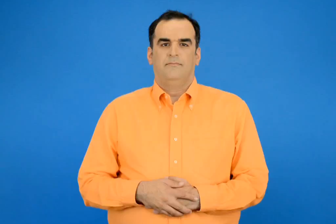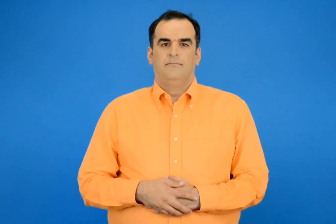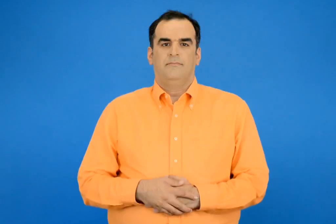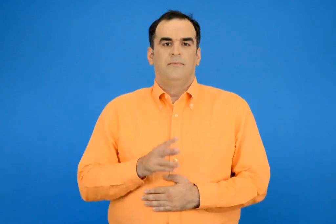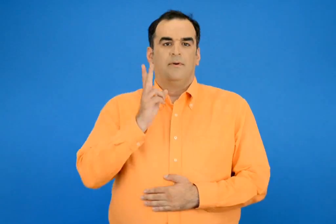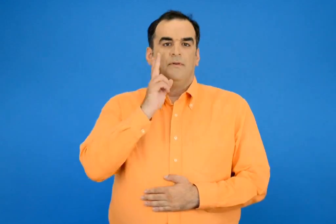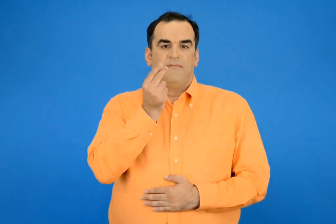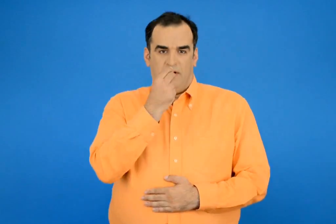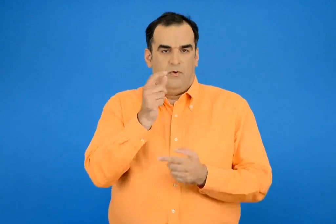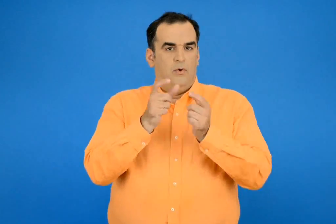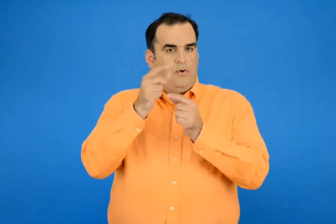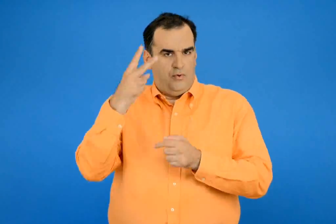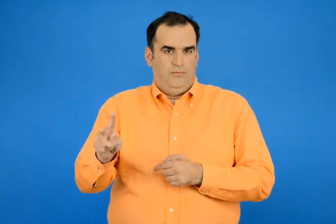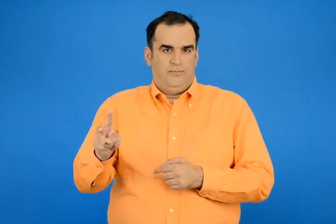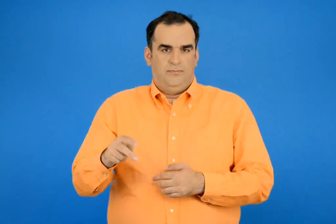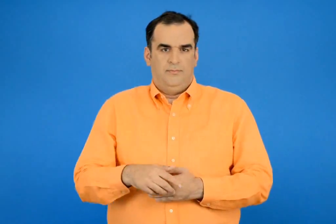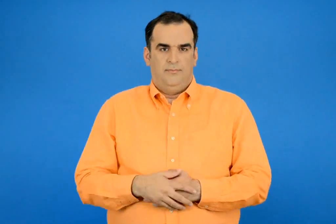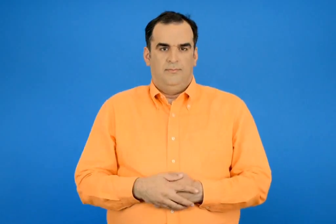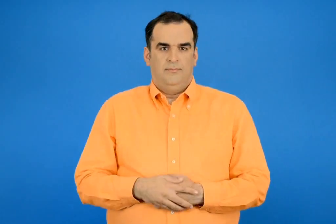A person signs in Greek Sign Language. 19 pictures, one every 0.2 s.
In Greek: στην ταβέρνα του χωριού
